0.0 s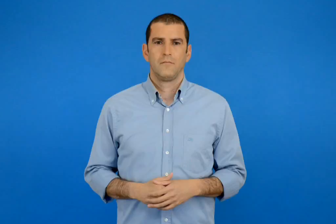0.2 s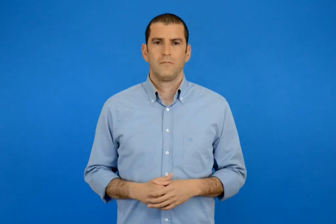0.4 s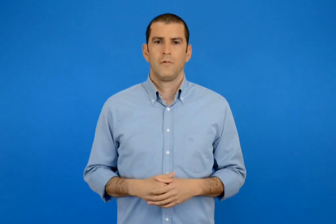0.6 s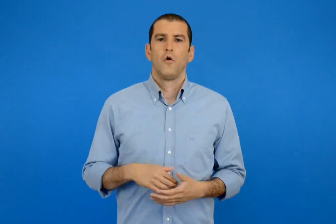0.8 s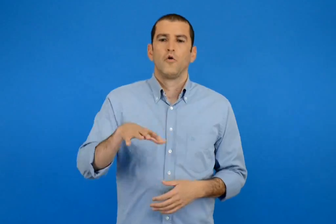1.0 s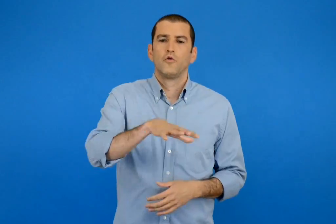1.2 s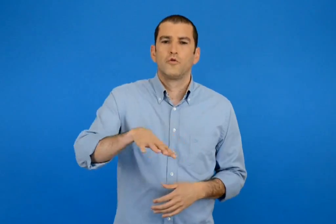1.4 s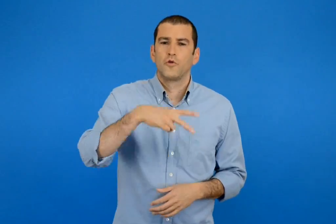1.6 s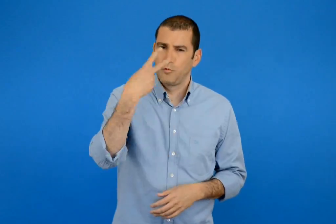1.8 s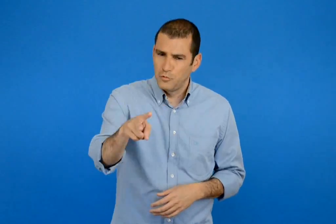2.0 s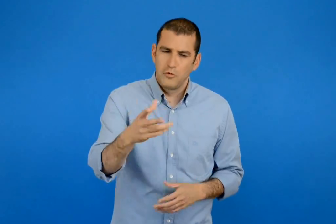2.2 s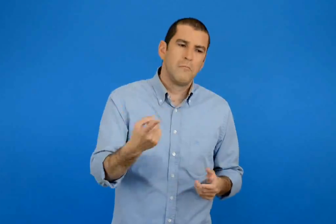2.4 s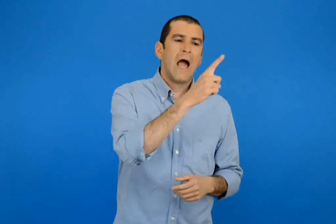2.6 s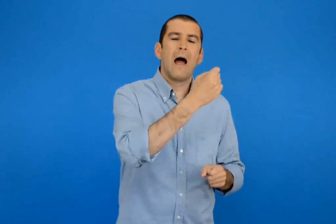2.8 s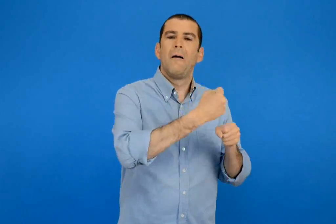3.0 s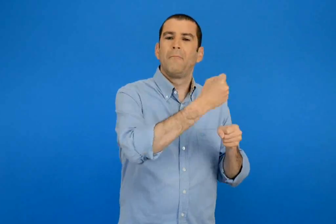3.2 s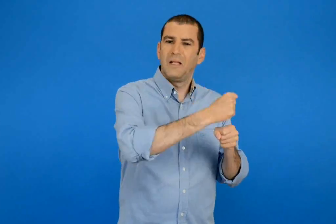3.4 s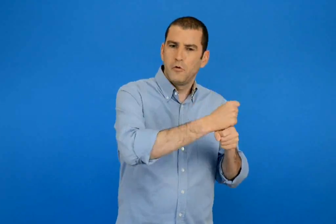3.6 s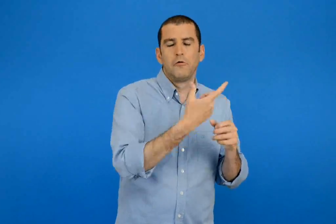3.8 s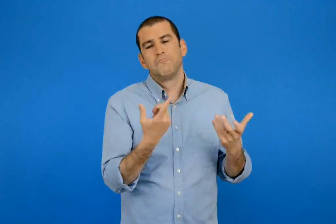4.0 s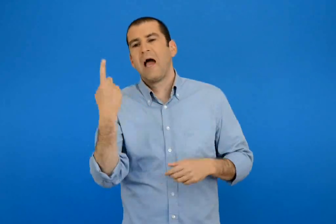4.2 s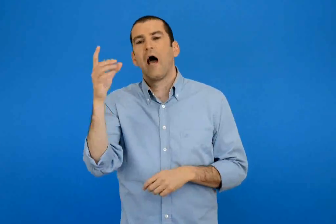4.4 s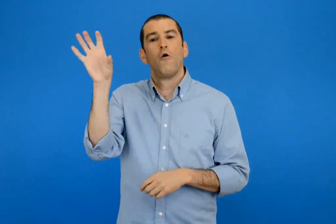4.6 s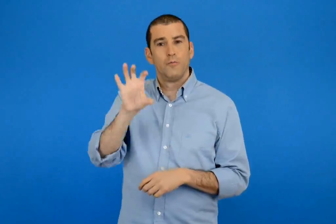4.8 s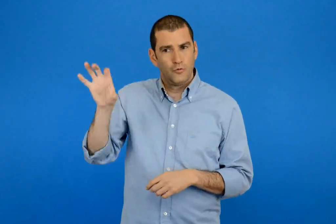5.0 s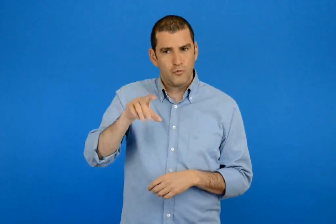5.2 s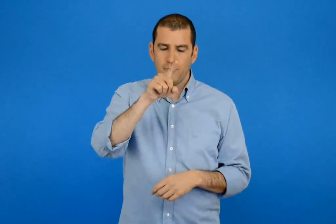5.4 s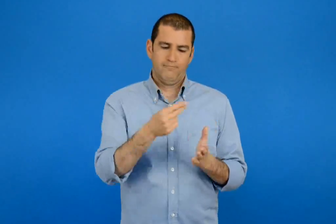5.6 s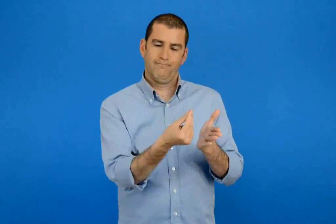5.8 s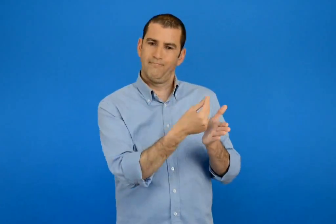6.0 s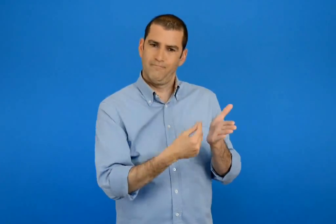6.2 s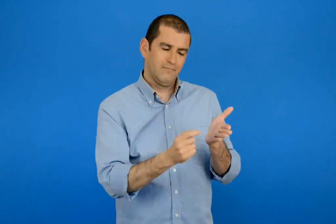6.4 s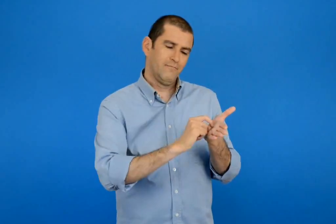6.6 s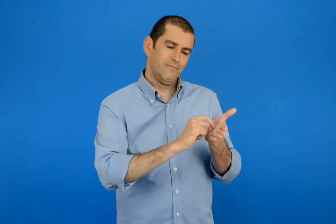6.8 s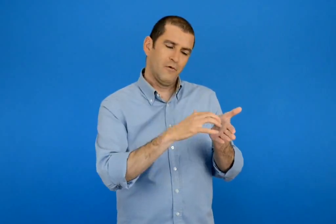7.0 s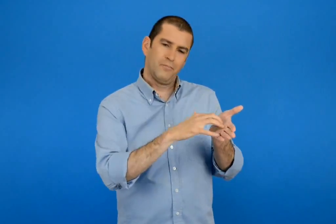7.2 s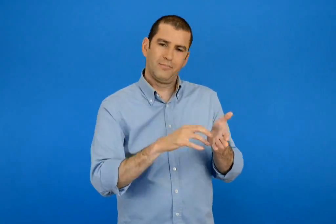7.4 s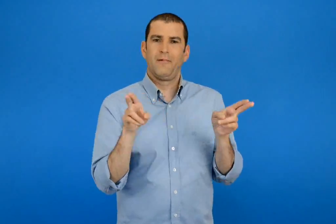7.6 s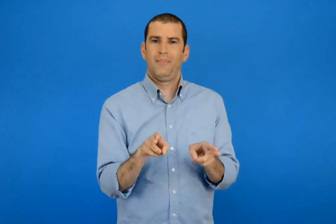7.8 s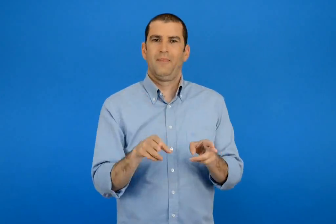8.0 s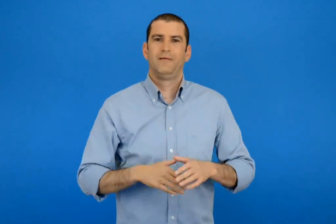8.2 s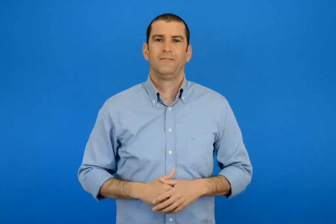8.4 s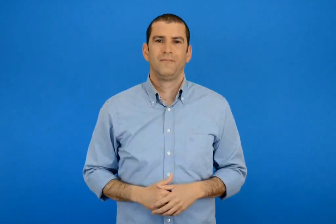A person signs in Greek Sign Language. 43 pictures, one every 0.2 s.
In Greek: να ζωγραφίσεις και να γράψεις λίγα λογία για ένα μουσείο η για ένα μνημείο του τόπου σου
